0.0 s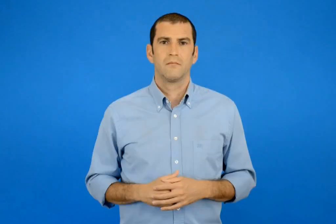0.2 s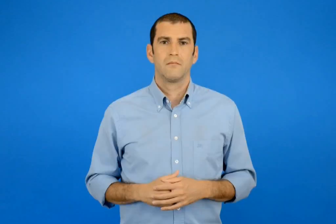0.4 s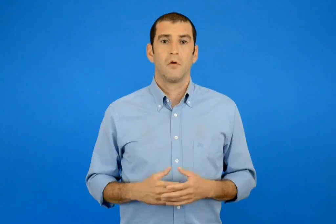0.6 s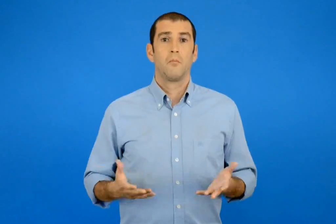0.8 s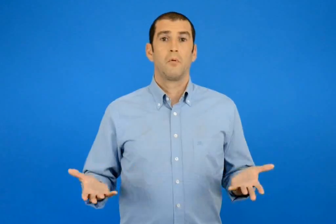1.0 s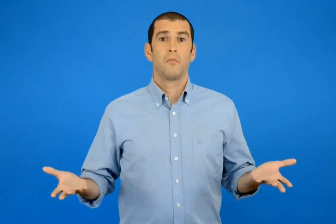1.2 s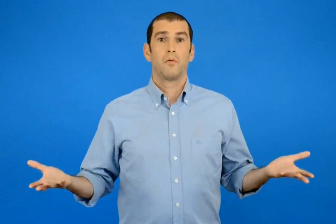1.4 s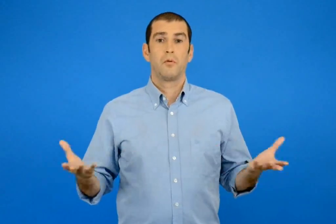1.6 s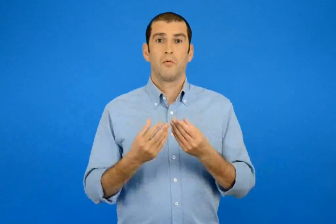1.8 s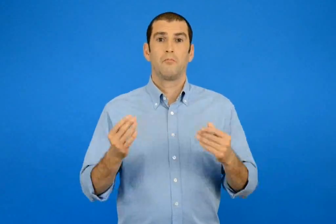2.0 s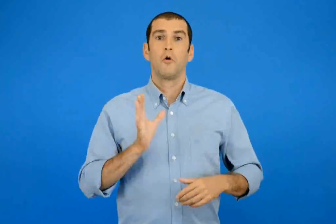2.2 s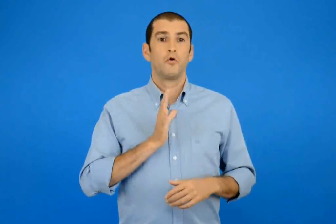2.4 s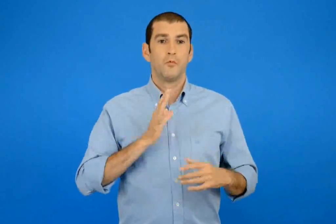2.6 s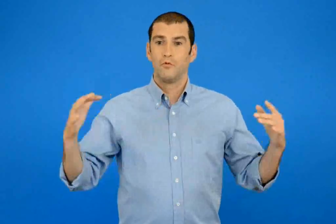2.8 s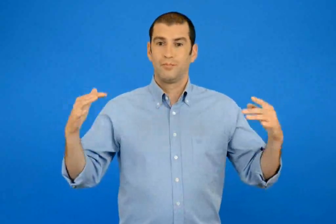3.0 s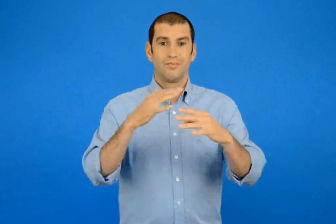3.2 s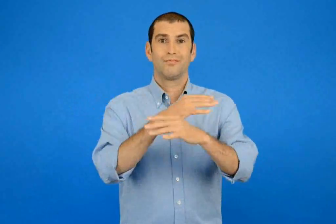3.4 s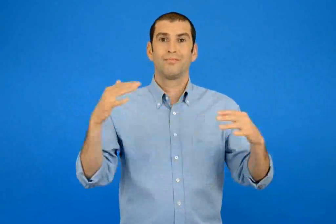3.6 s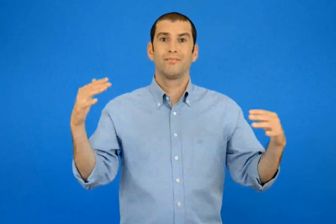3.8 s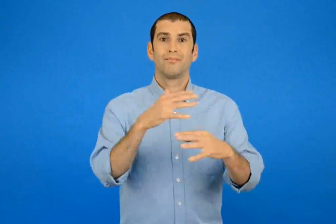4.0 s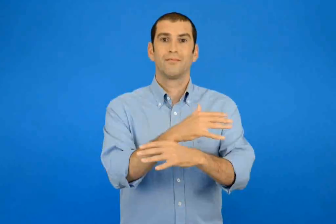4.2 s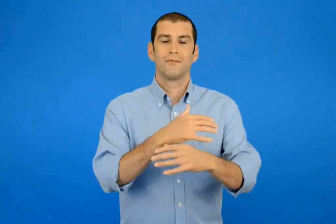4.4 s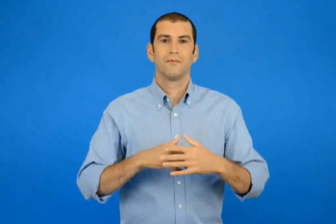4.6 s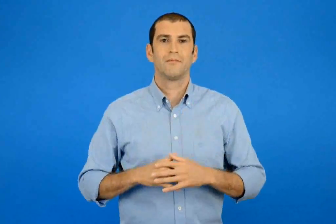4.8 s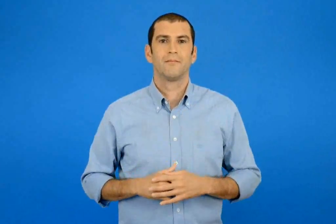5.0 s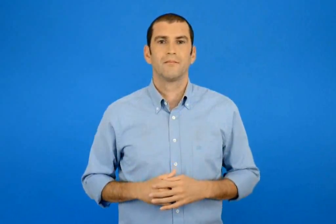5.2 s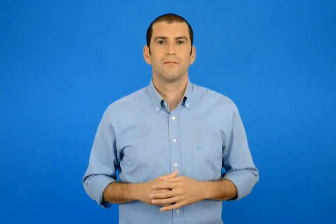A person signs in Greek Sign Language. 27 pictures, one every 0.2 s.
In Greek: ποπό κόσμος που περνά
